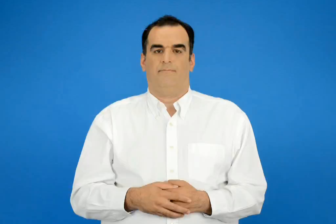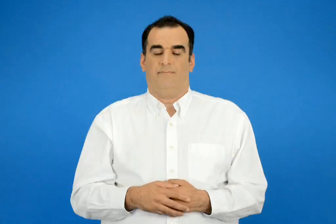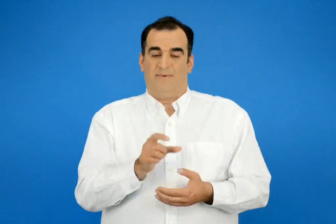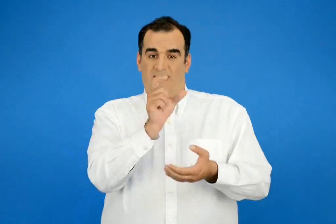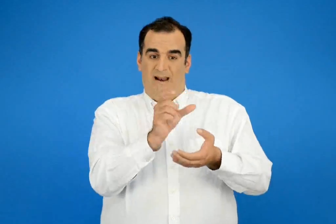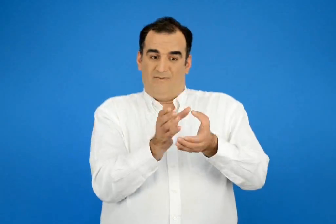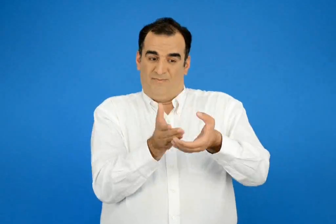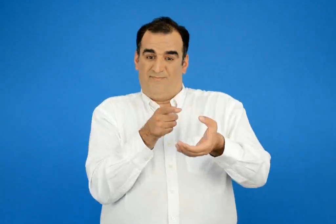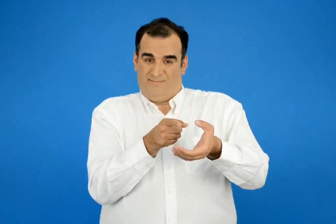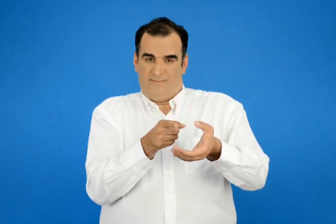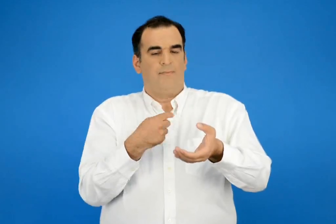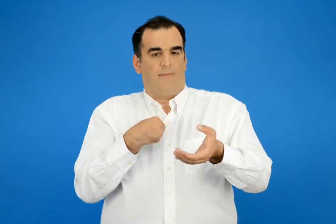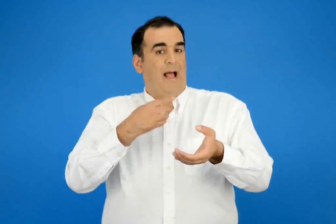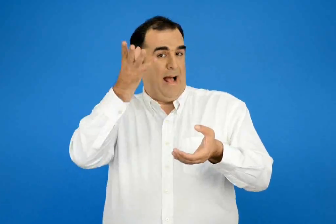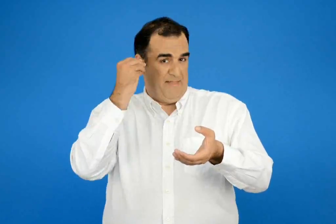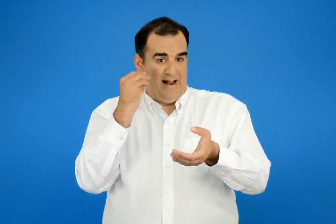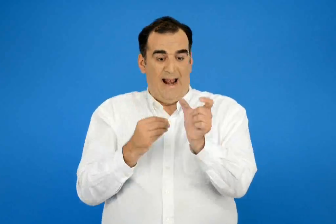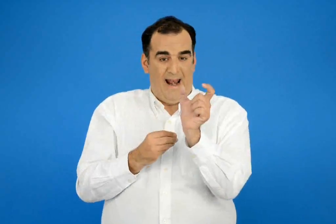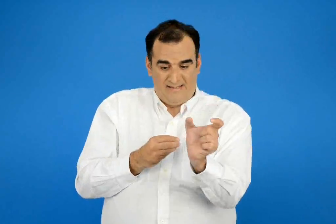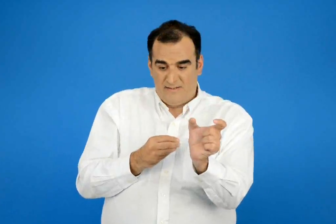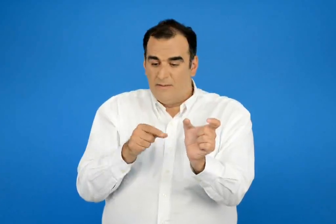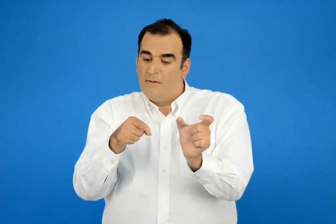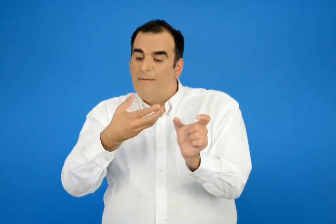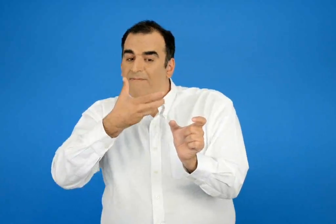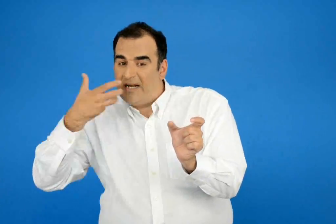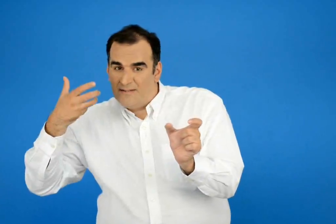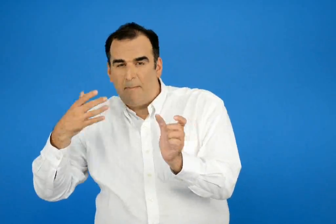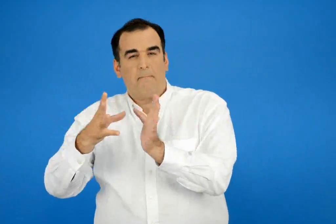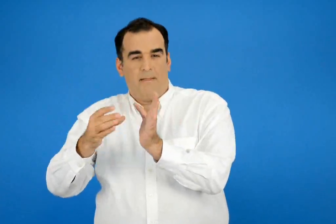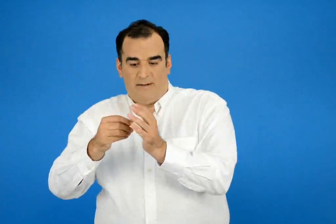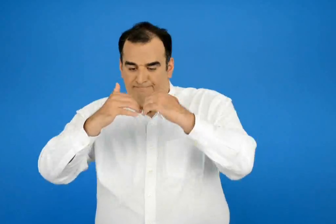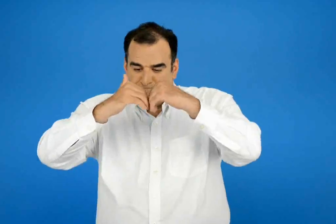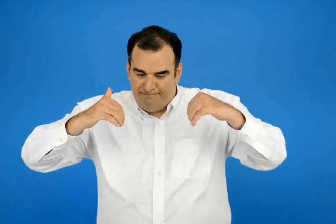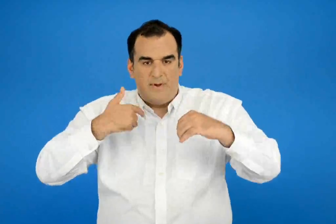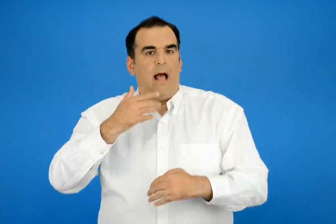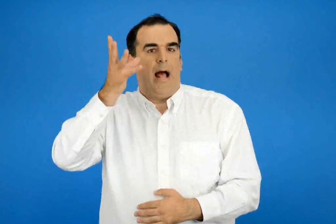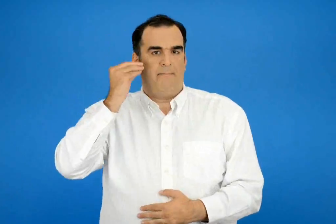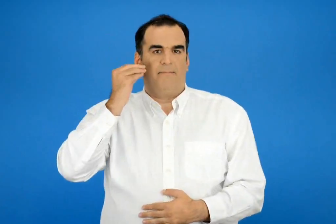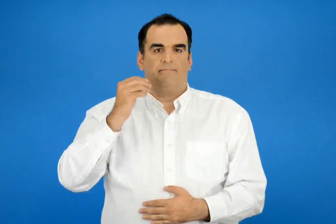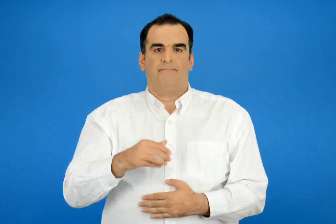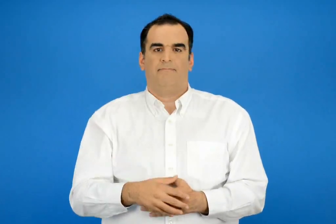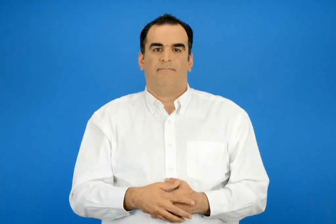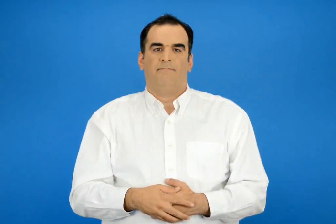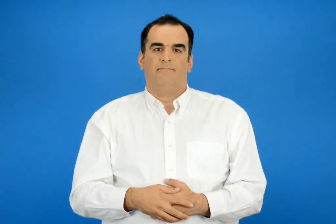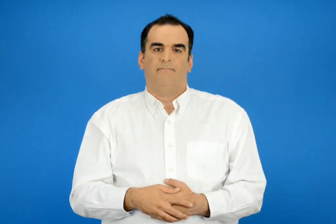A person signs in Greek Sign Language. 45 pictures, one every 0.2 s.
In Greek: έμαθα να ξεχωρίζω στο λεξικό μου τους ορισμούς από τα παραδείγματα
